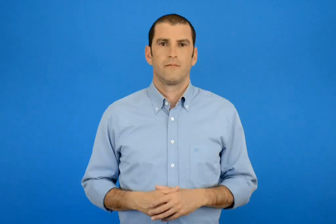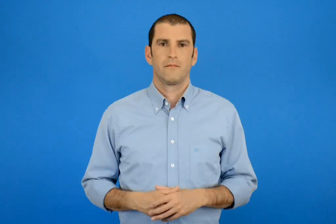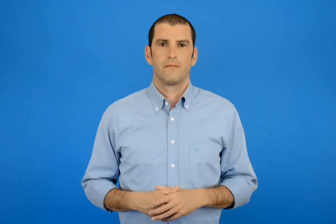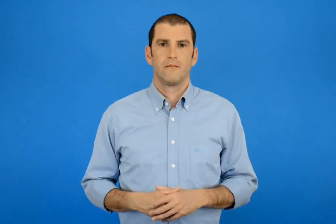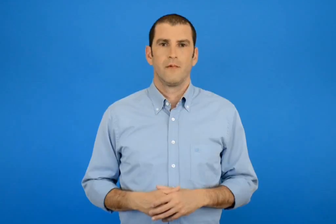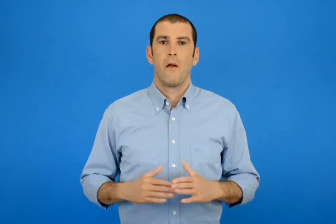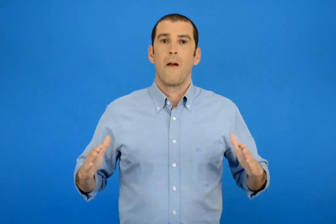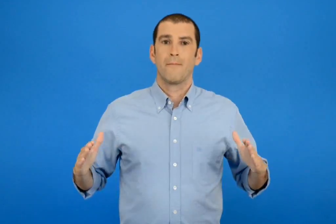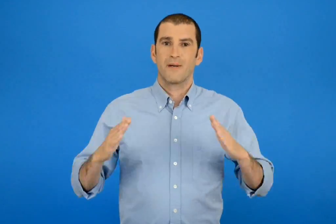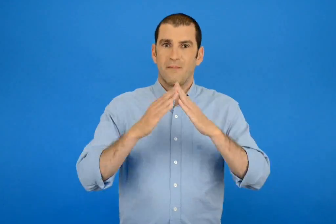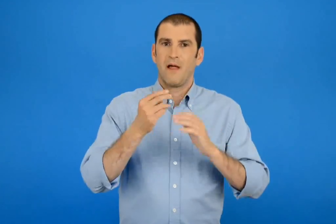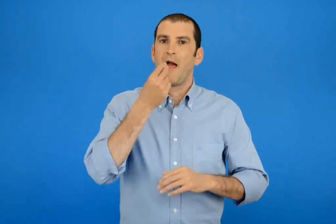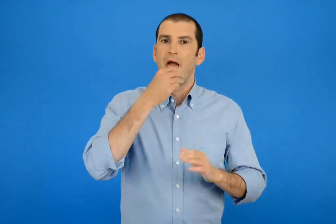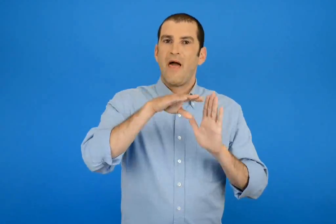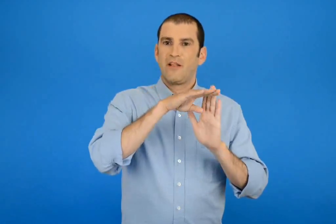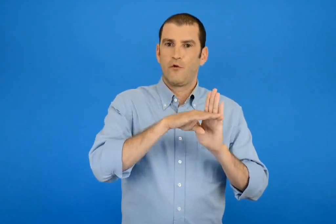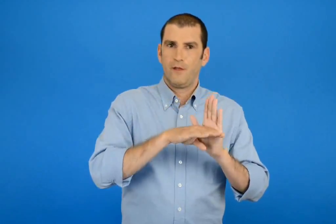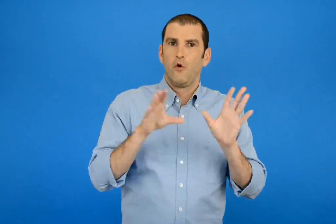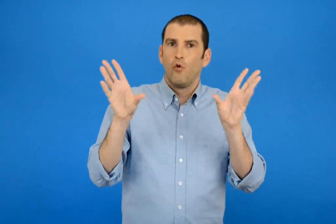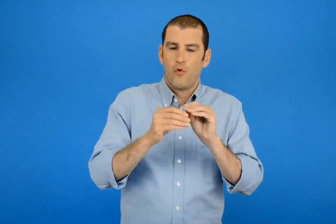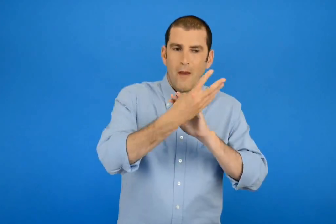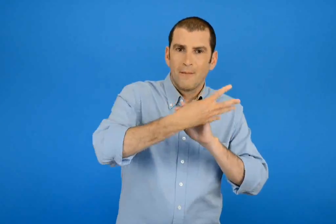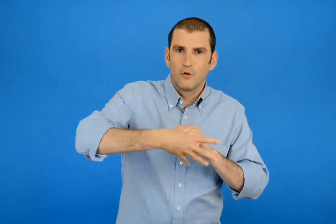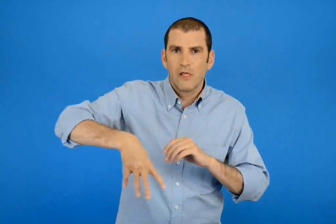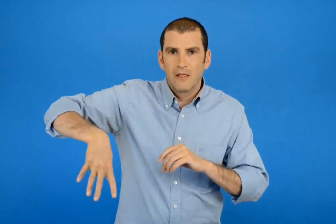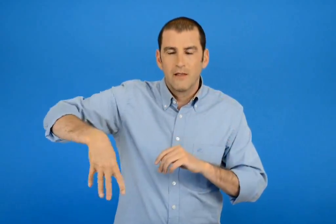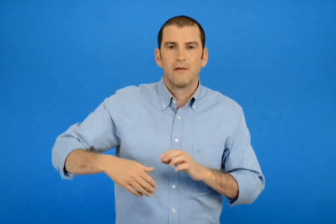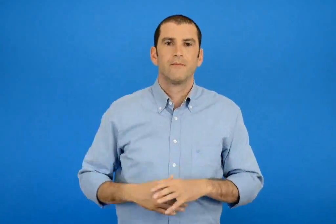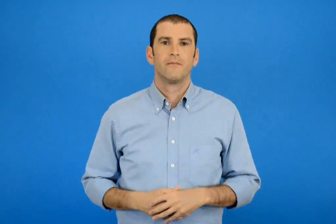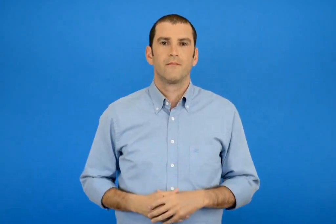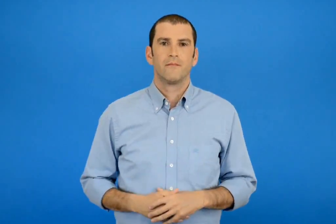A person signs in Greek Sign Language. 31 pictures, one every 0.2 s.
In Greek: πυραμίδα μεσογειακής διατροφής
